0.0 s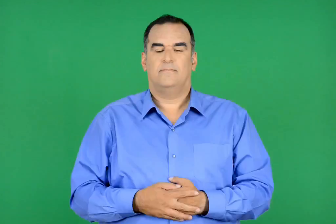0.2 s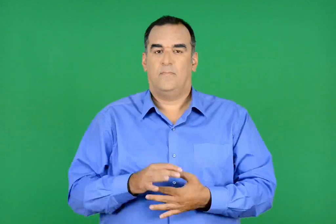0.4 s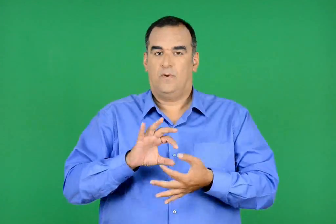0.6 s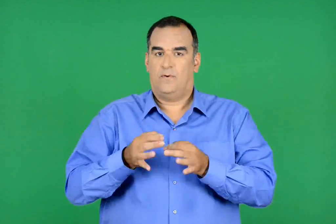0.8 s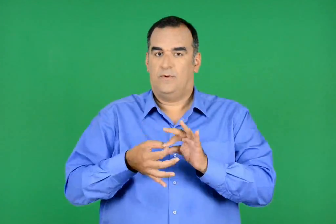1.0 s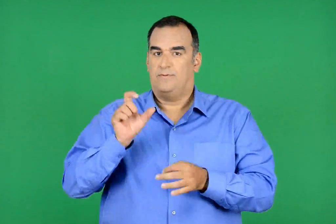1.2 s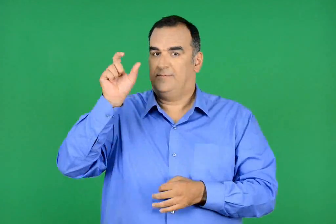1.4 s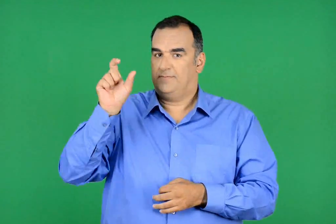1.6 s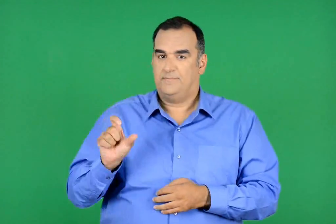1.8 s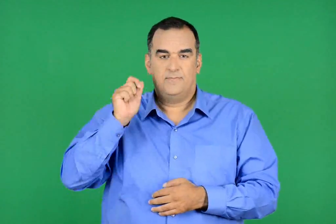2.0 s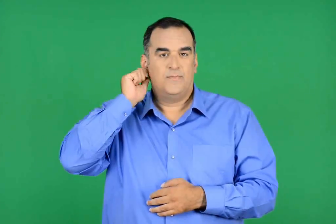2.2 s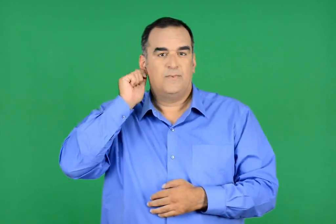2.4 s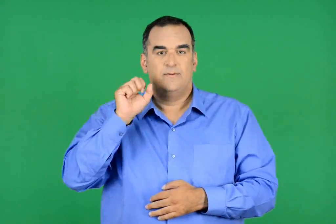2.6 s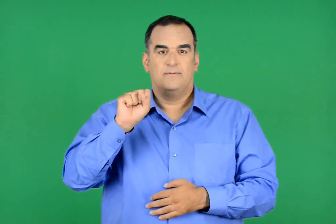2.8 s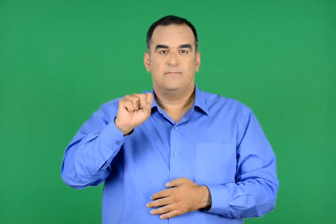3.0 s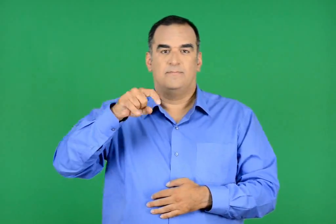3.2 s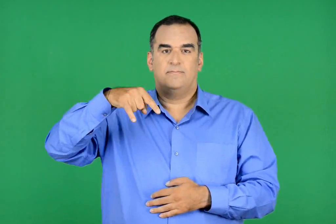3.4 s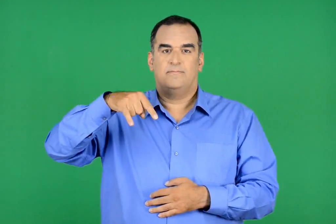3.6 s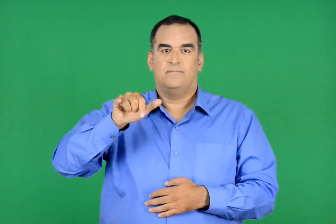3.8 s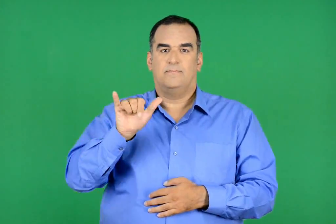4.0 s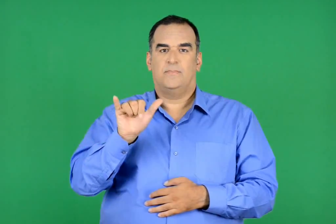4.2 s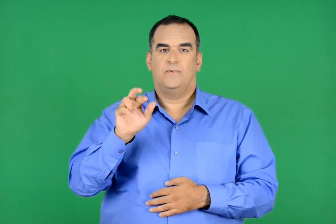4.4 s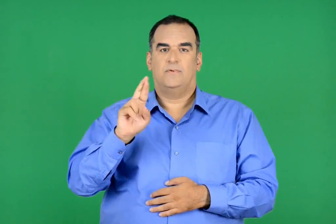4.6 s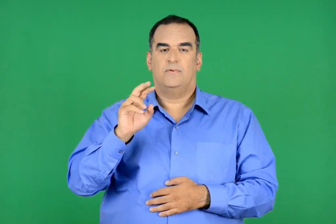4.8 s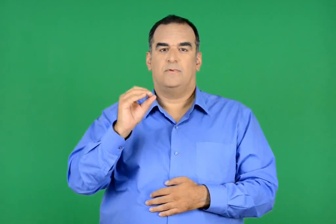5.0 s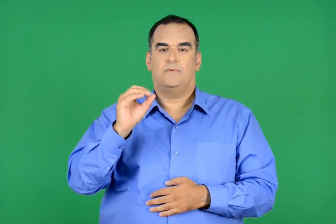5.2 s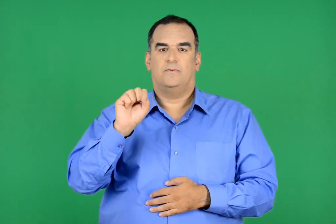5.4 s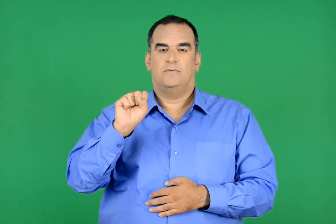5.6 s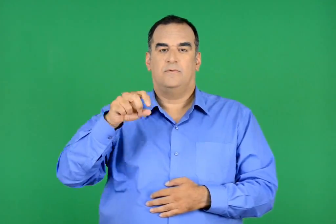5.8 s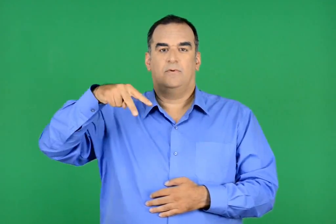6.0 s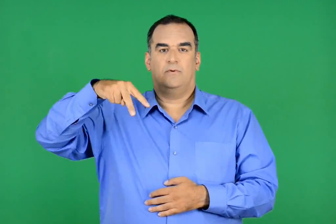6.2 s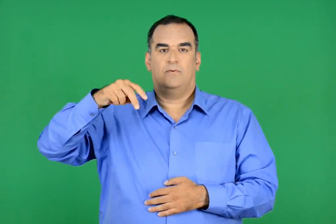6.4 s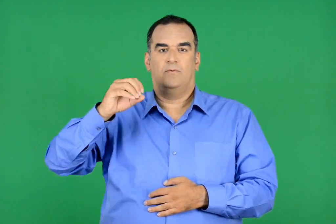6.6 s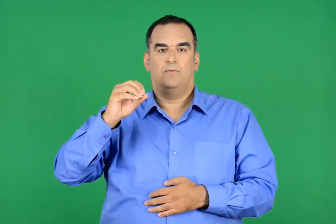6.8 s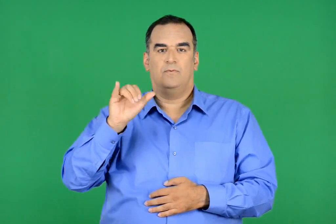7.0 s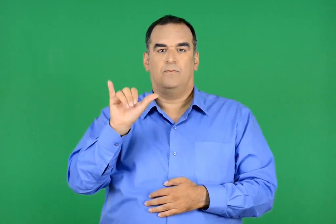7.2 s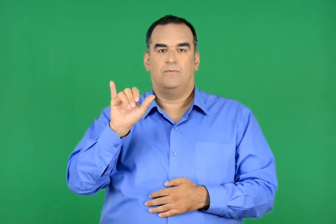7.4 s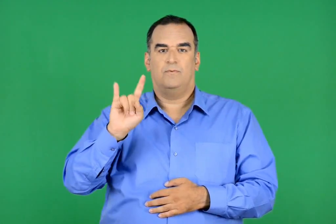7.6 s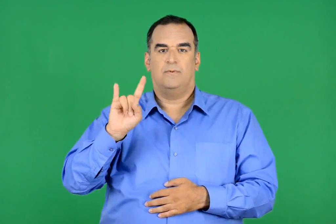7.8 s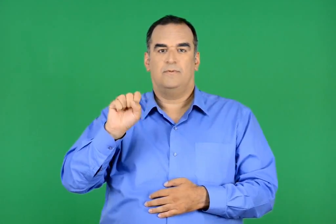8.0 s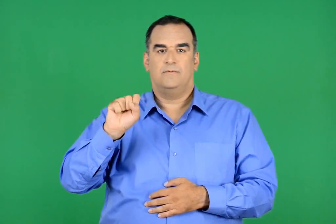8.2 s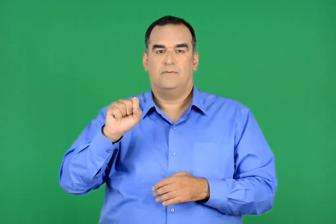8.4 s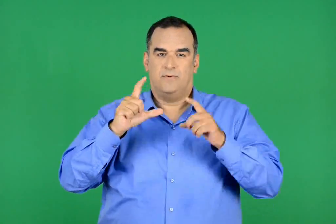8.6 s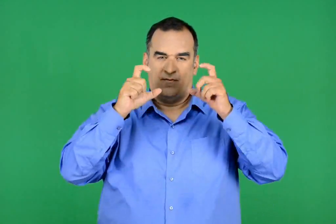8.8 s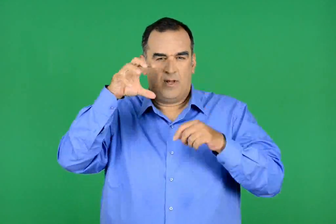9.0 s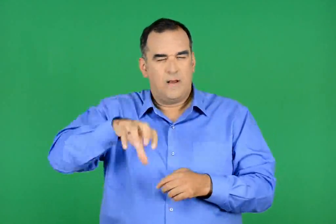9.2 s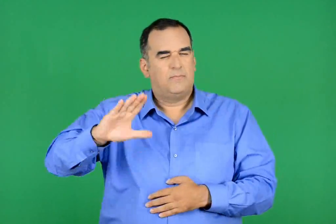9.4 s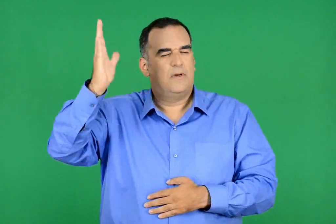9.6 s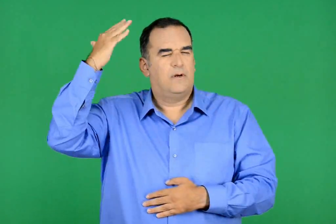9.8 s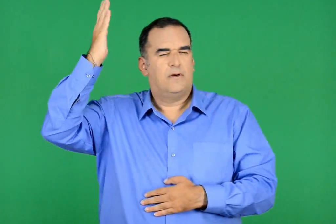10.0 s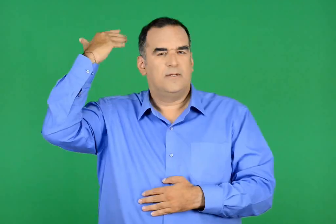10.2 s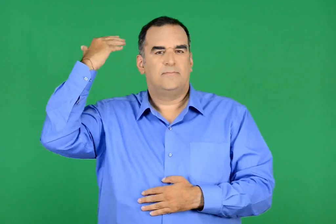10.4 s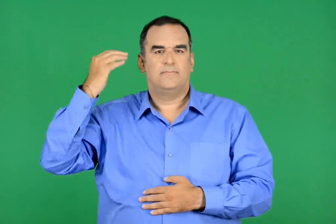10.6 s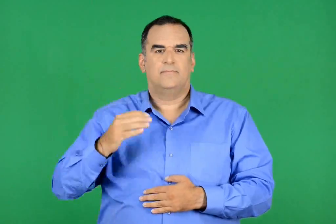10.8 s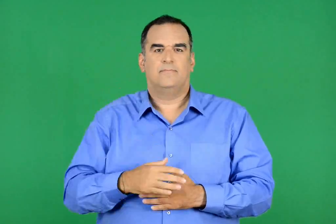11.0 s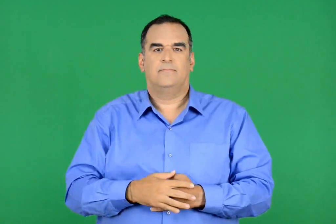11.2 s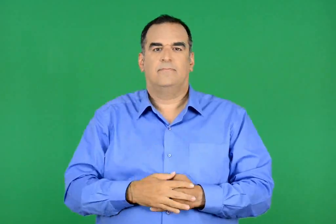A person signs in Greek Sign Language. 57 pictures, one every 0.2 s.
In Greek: ο ολυμπιονίκης σπύρος λούης φωτογραφίες της εποχής
